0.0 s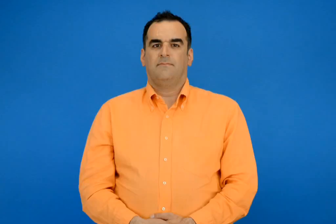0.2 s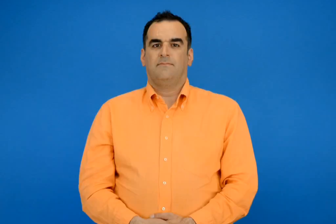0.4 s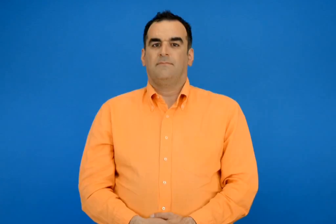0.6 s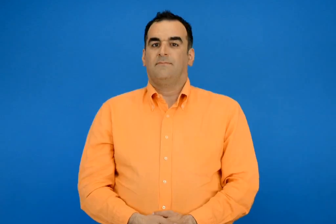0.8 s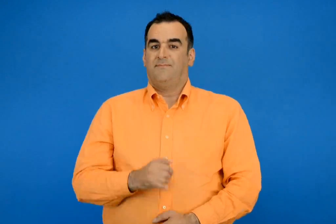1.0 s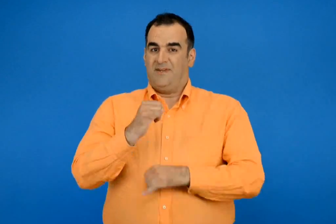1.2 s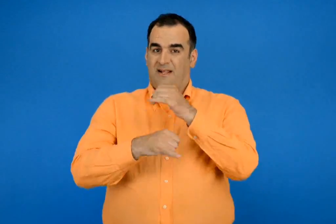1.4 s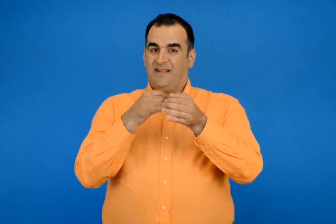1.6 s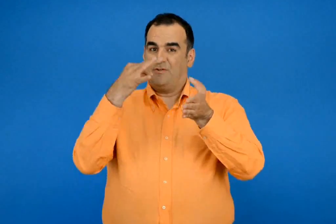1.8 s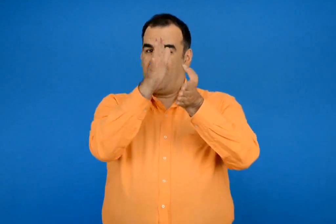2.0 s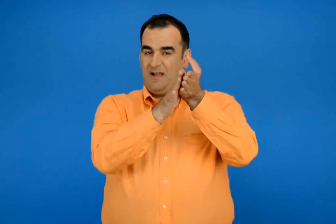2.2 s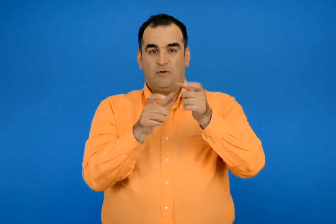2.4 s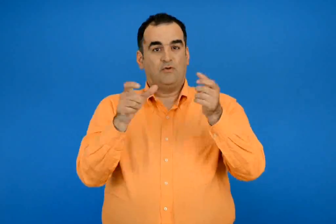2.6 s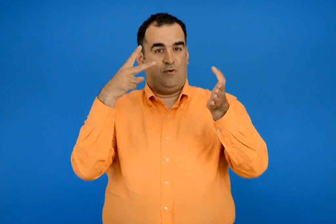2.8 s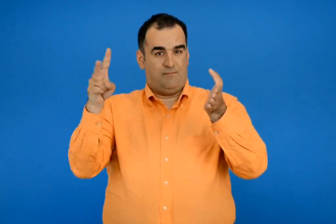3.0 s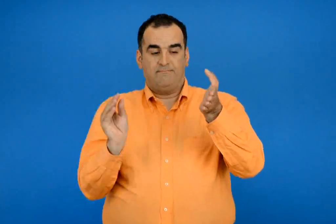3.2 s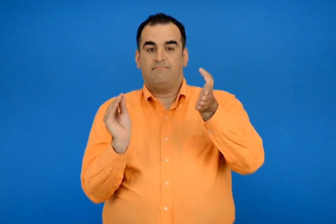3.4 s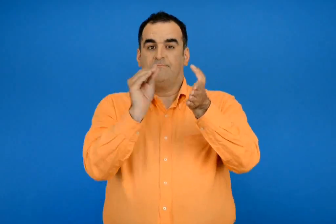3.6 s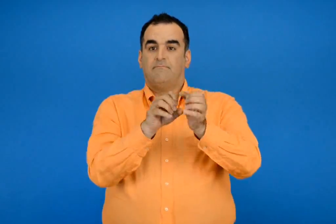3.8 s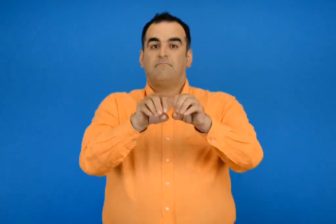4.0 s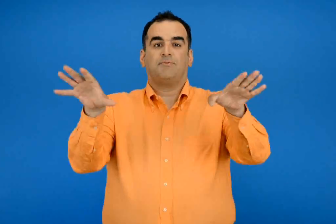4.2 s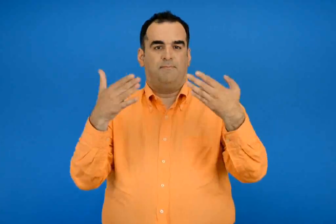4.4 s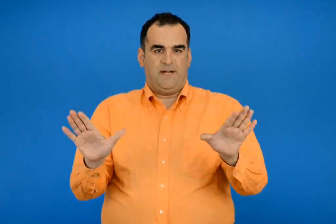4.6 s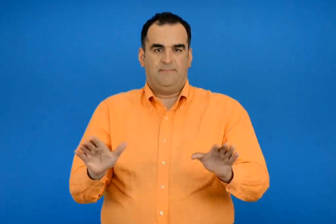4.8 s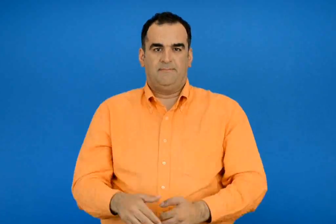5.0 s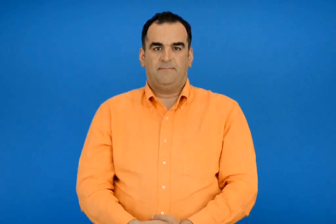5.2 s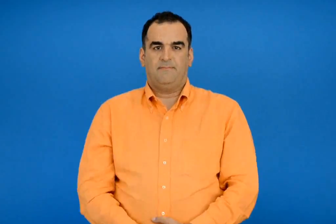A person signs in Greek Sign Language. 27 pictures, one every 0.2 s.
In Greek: το ανακοίνωσαν και από την ιστοσελίδα του σχολείου
